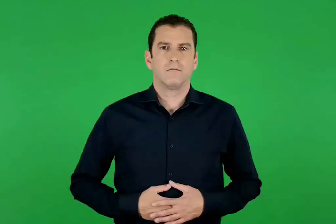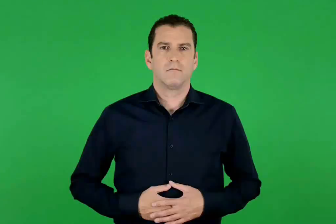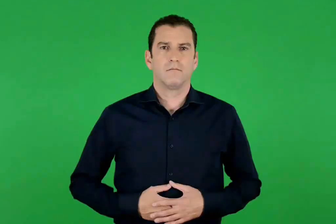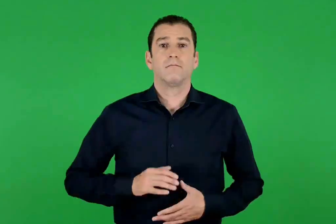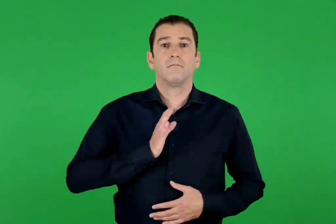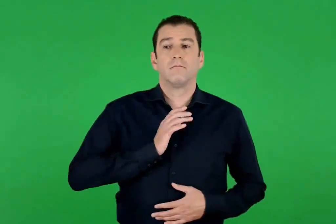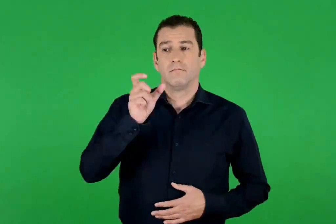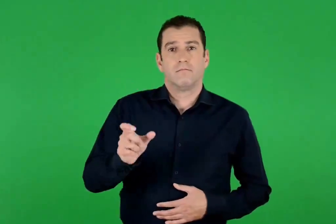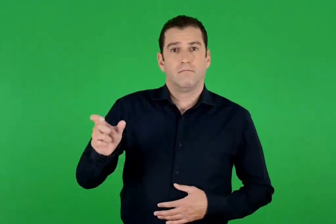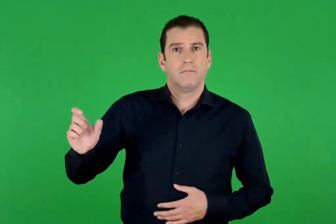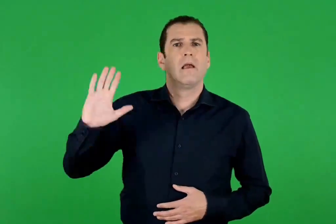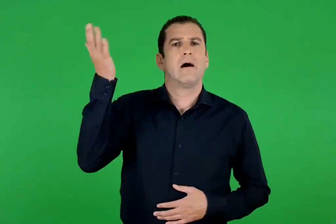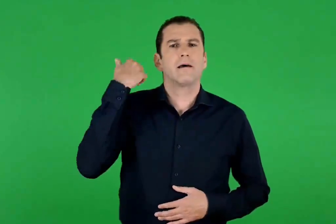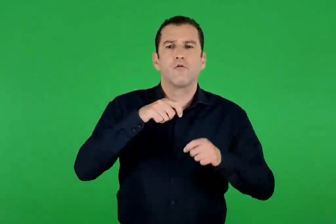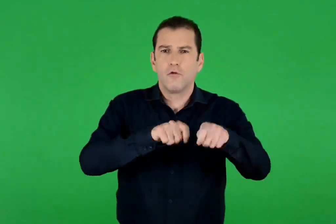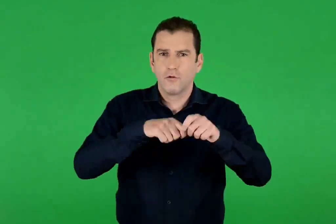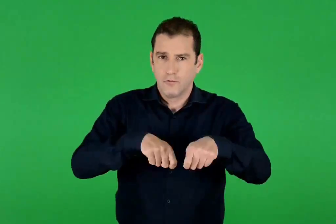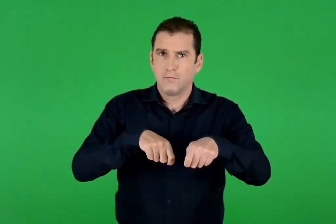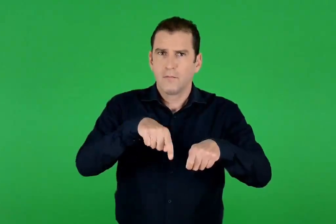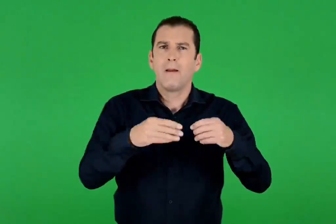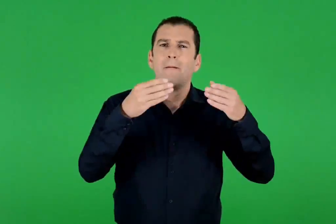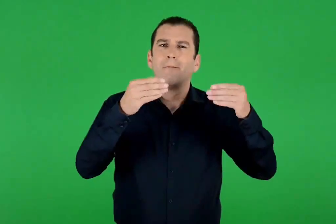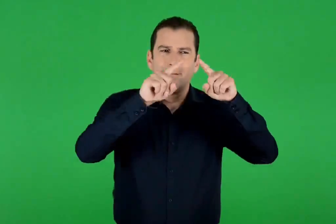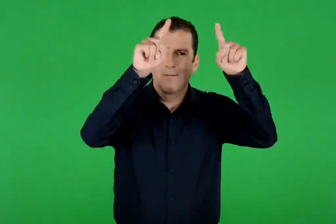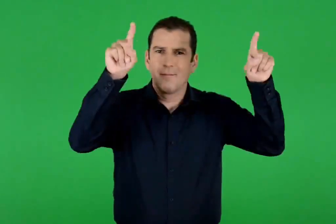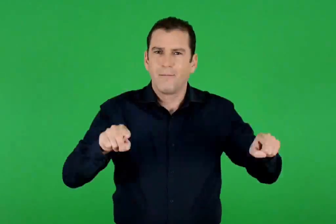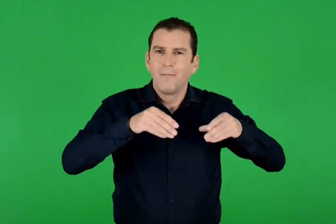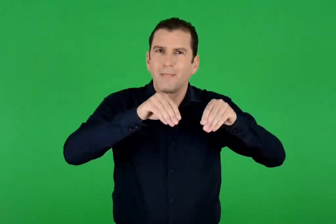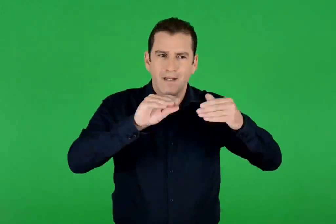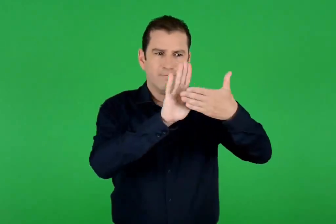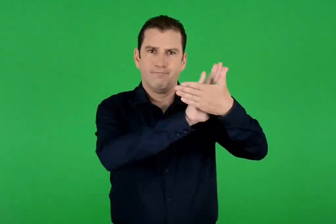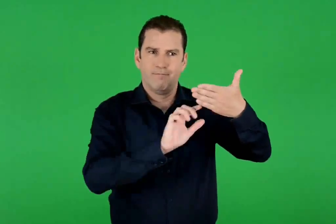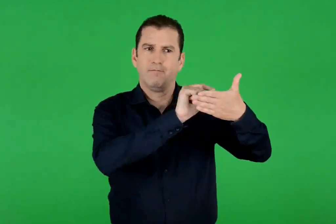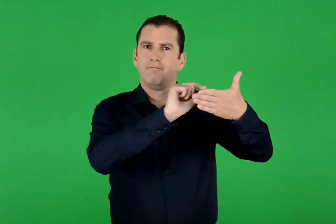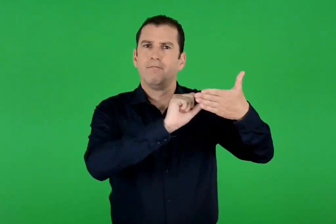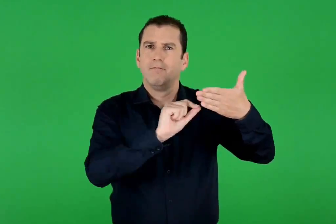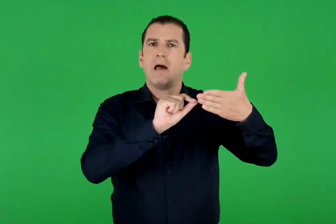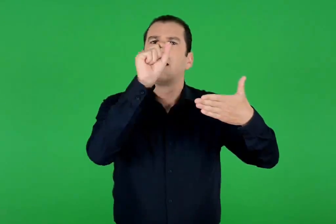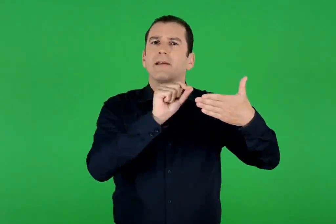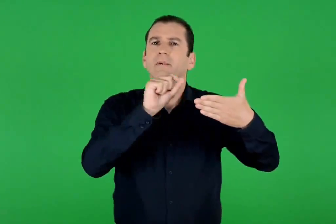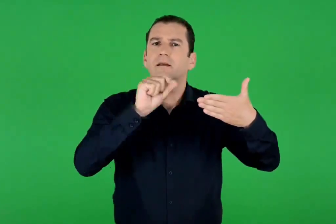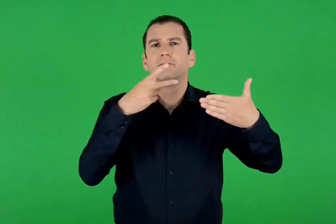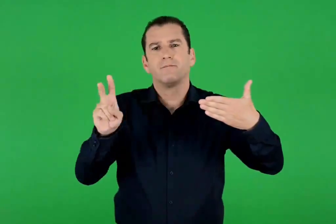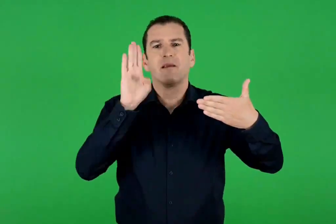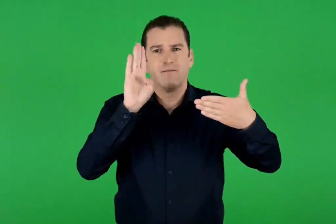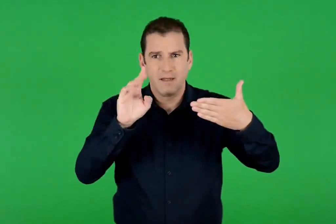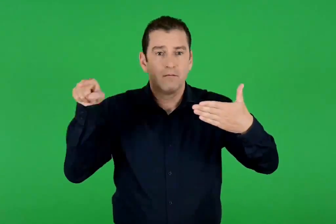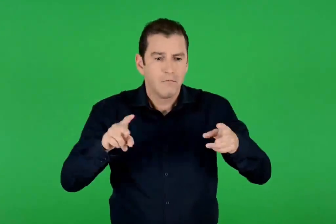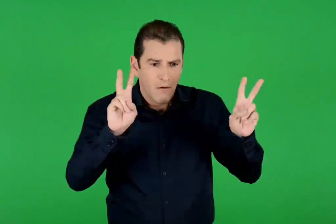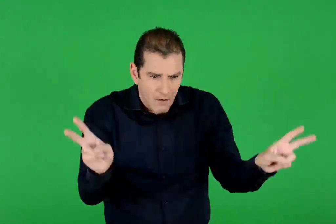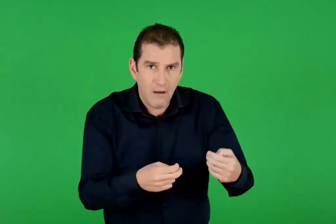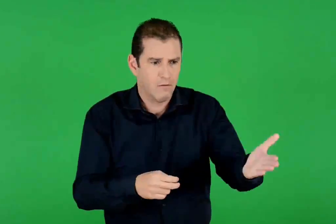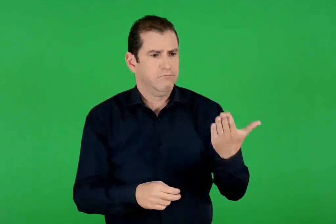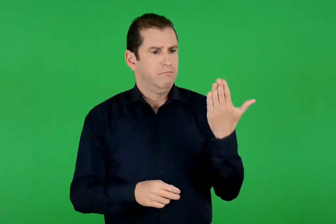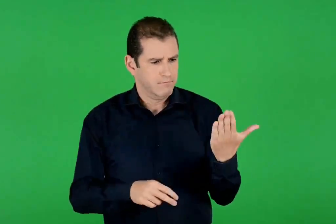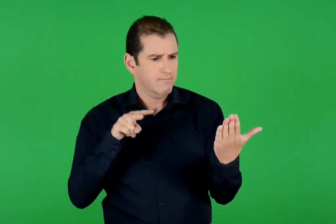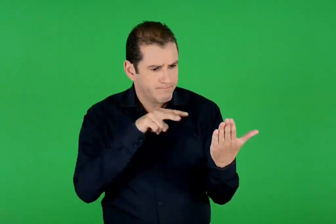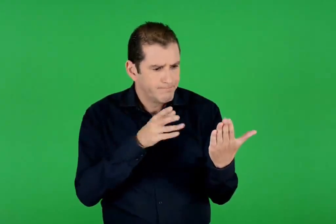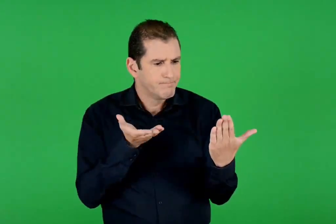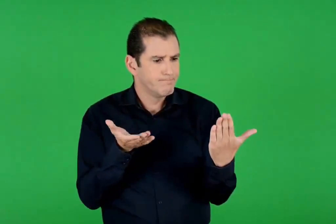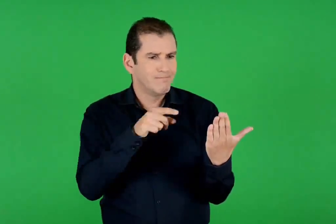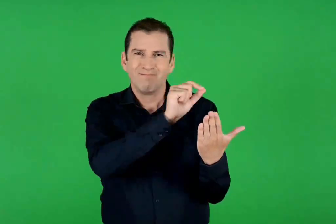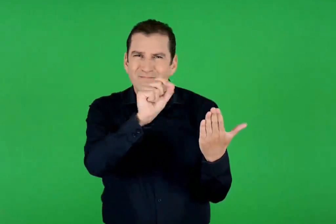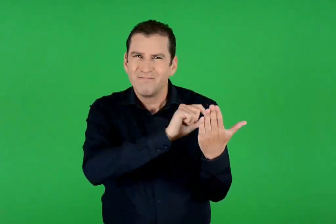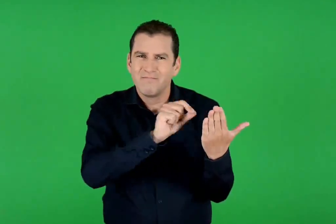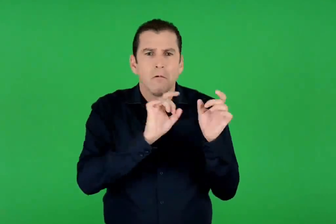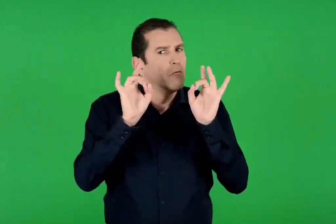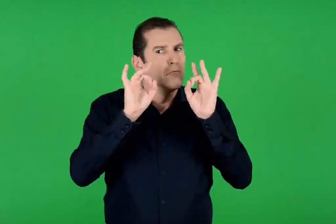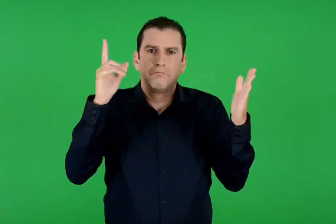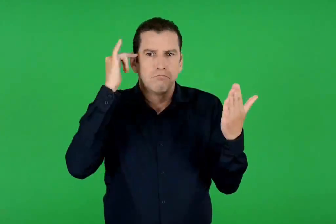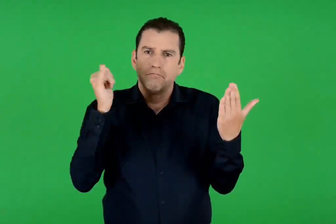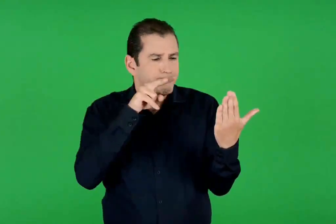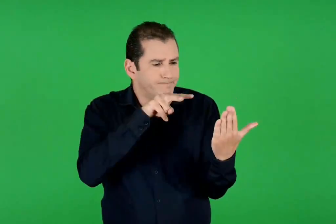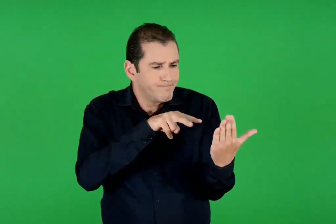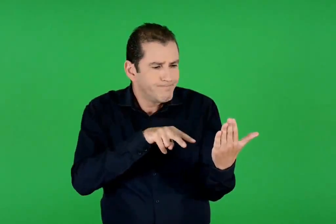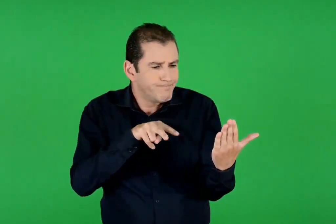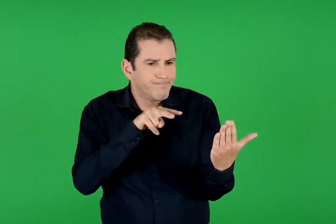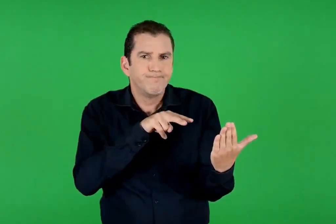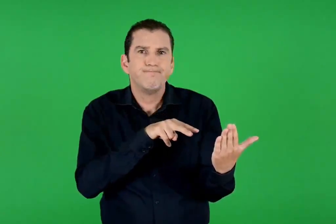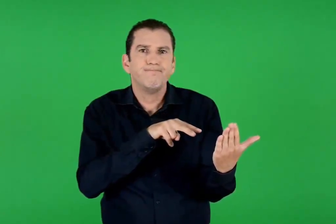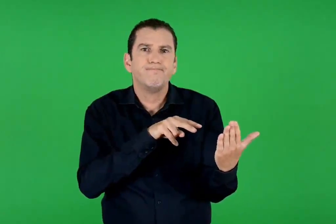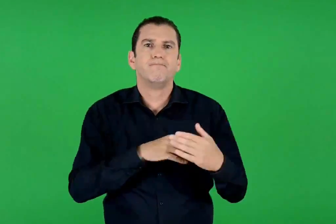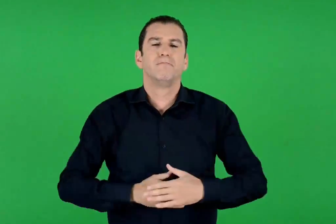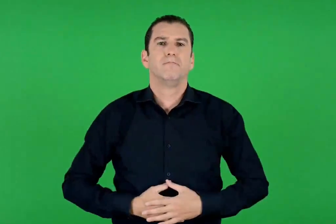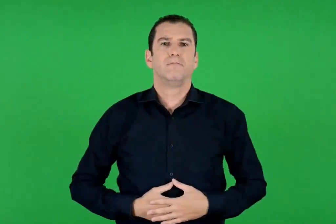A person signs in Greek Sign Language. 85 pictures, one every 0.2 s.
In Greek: όταν οι αρχαιολόγοι ανακάλυψαν τις πήλινες πινακίδες της γραμμικής γραφής β , έμειναν σιωπηλοί μπροστά στην άγνωστη γραφή που έβλεπαν
